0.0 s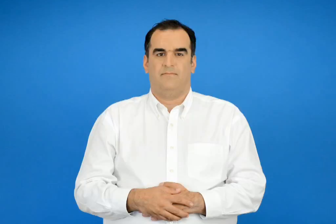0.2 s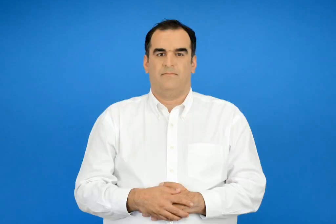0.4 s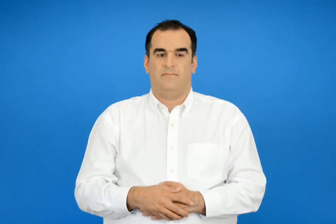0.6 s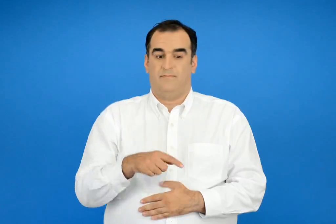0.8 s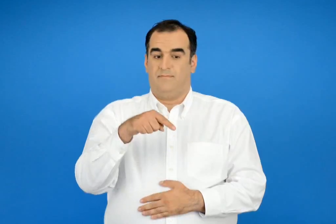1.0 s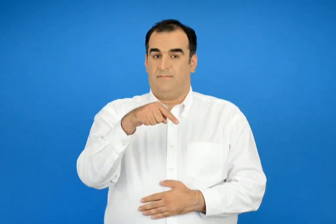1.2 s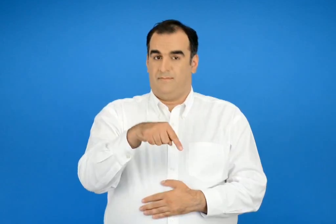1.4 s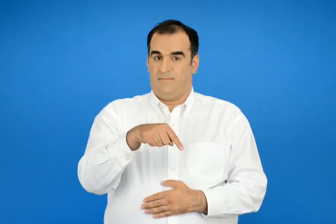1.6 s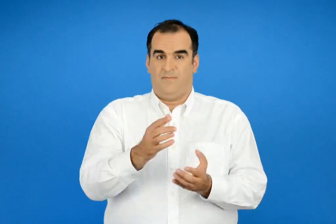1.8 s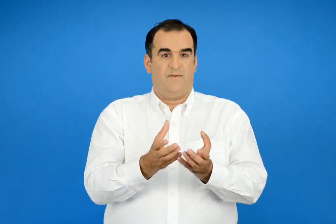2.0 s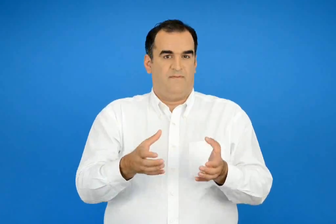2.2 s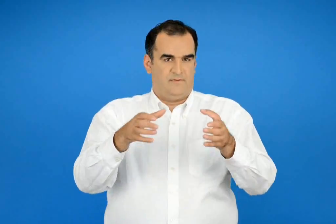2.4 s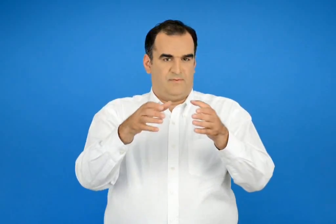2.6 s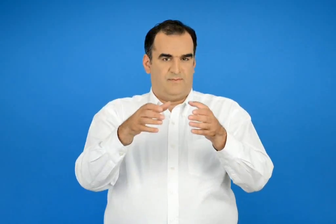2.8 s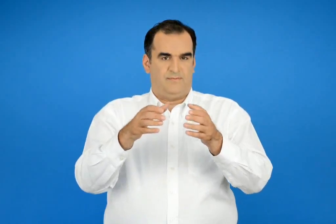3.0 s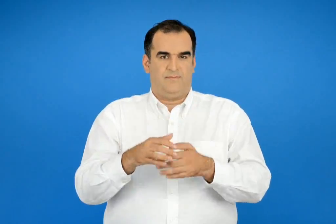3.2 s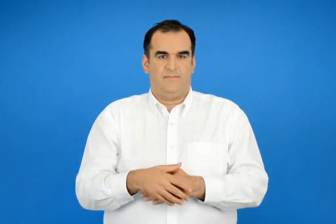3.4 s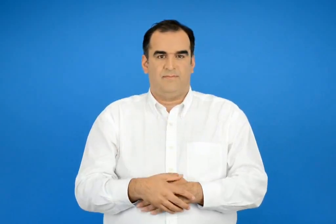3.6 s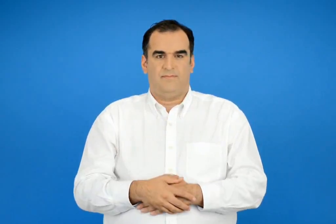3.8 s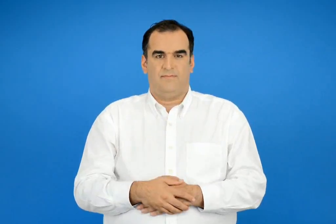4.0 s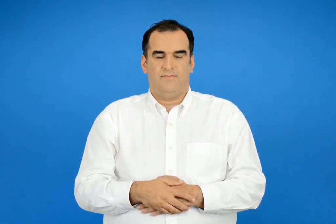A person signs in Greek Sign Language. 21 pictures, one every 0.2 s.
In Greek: το βάζο
